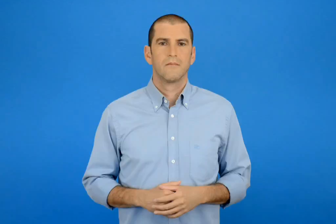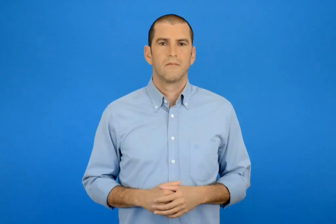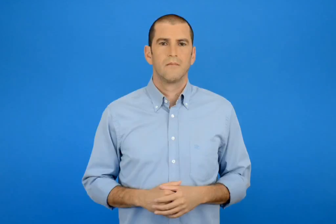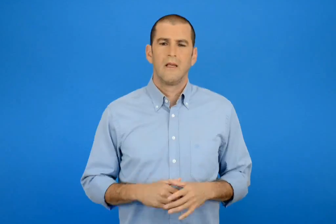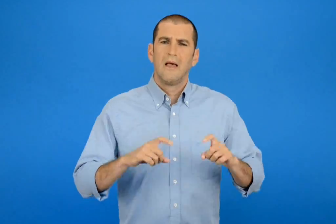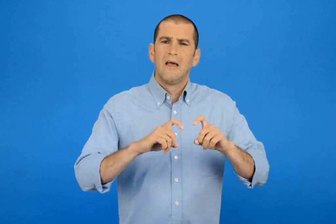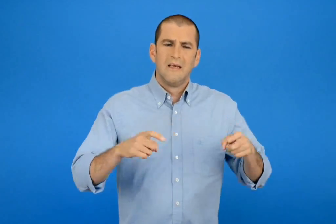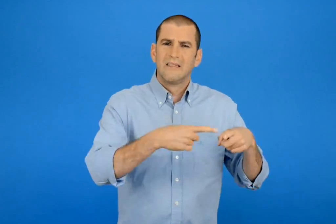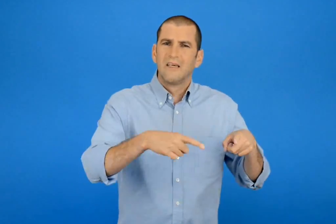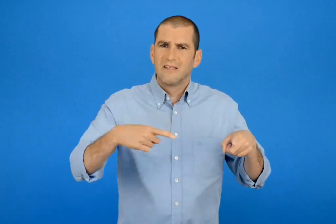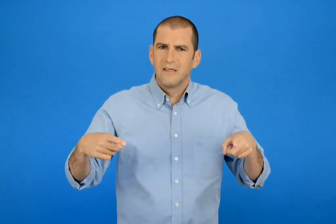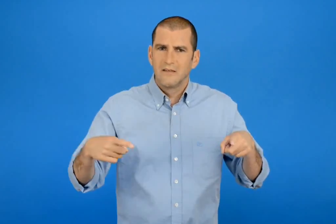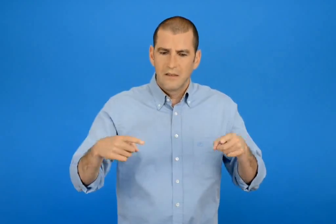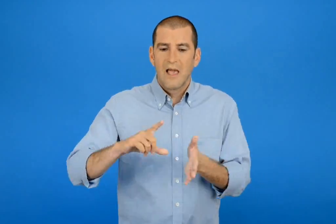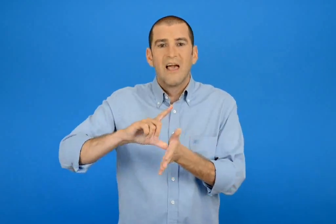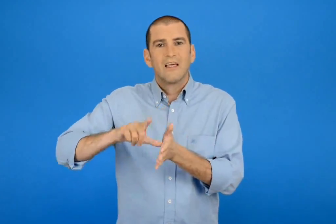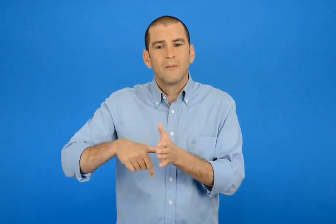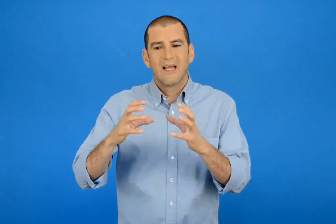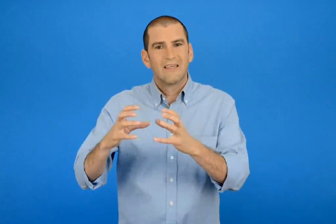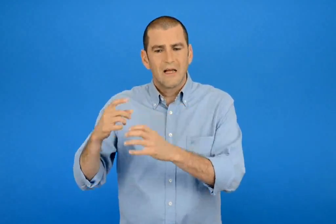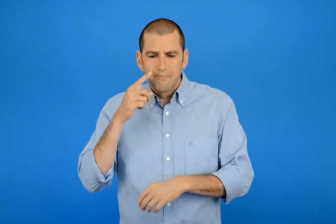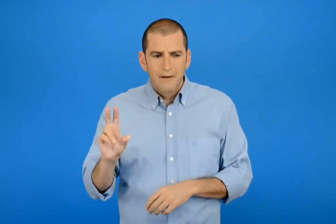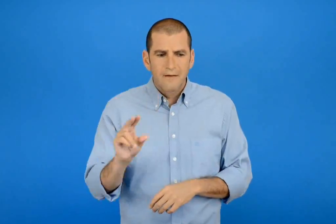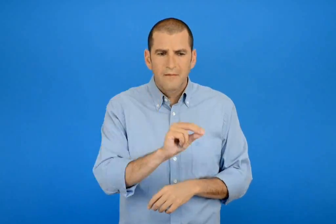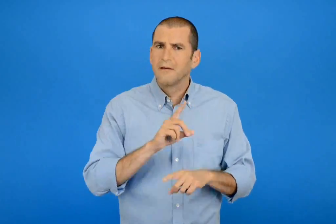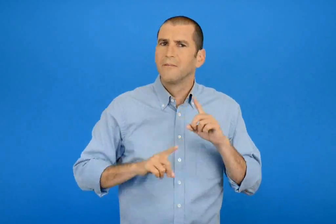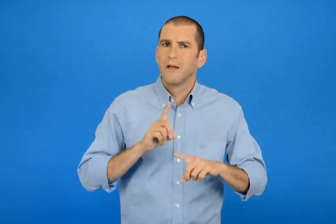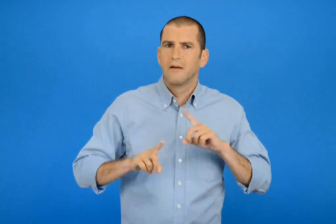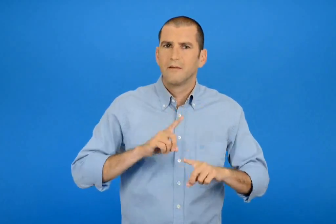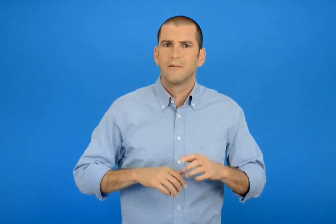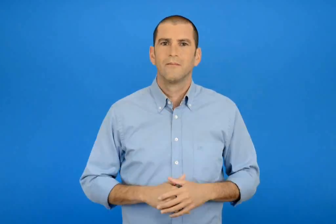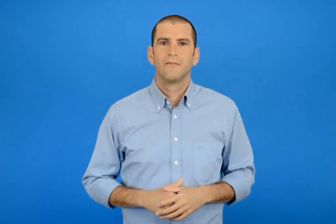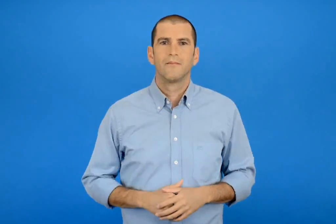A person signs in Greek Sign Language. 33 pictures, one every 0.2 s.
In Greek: ποιές συσκευασίες θυμίζουν γεωμετρικά στερεά ;
